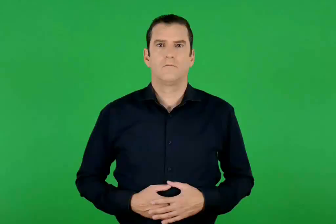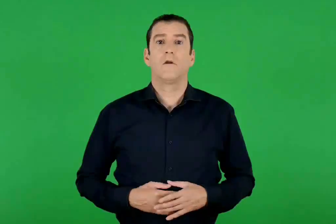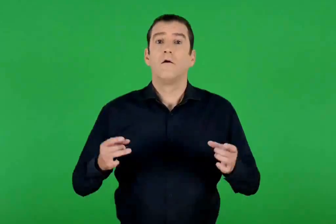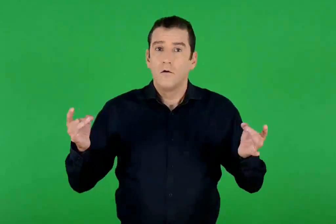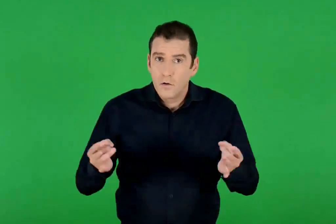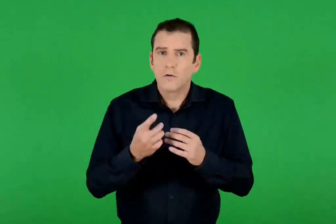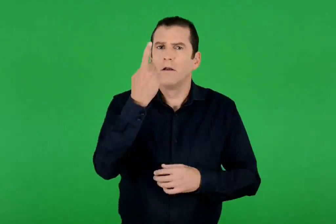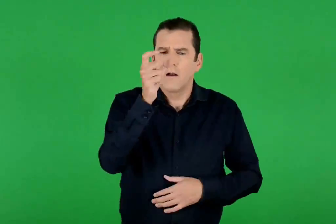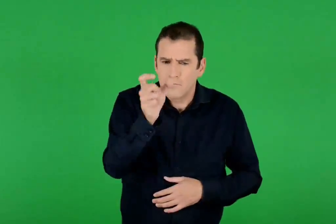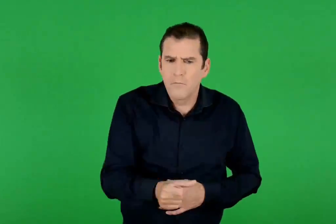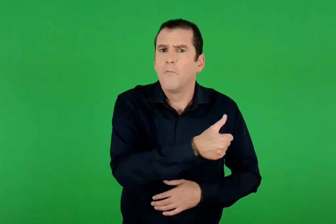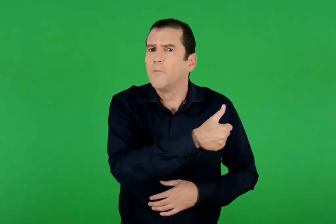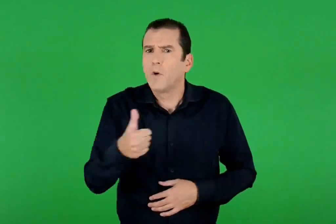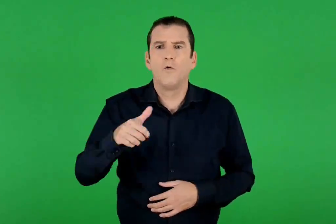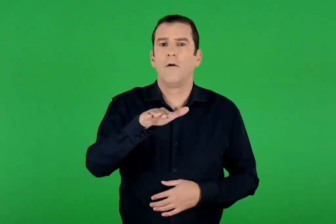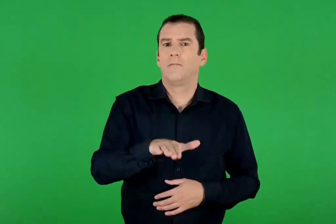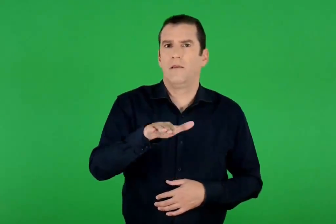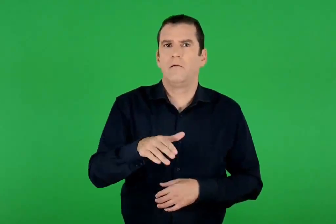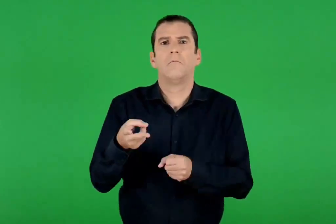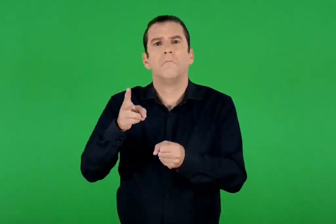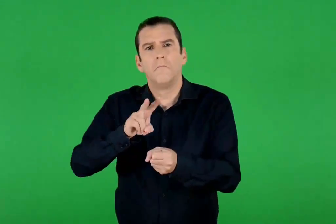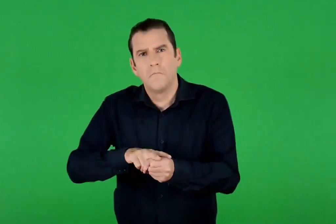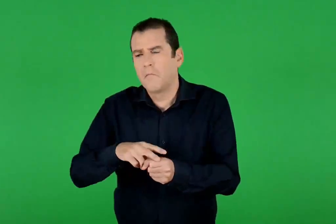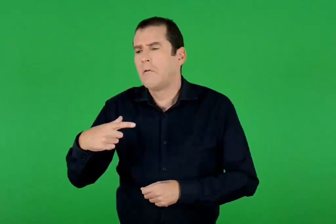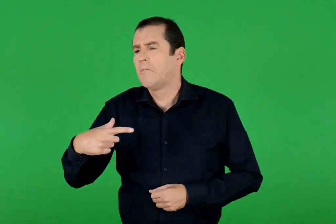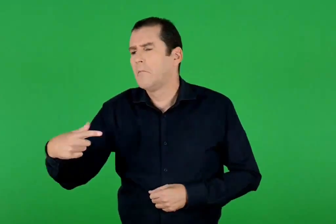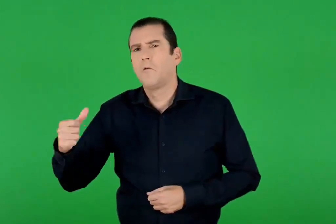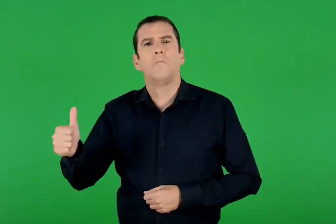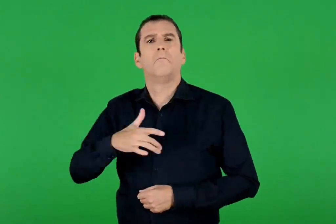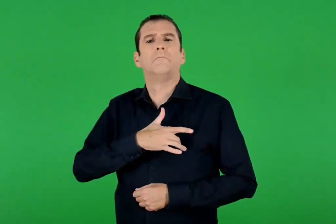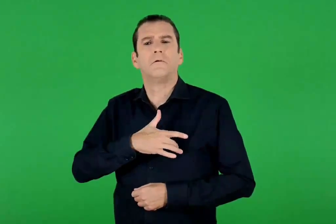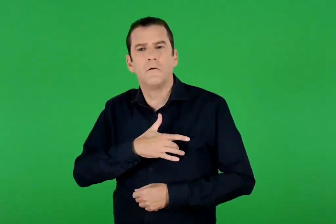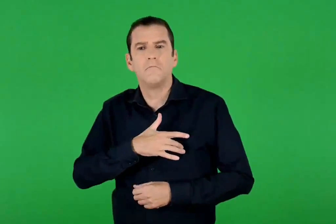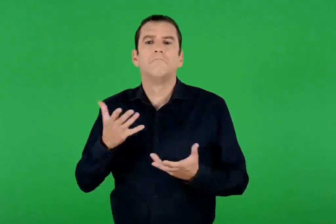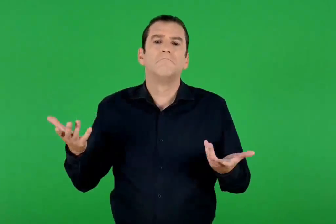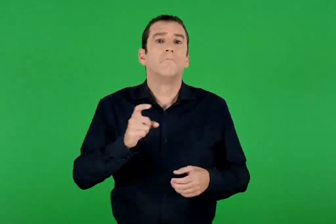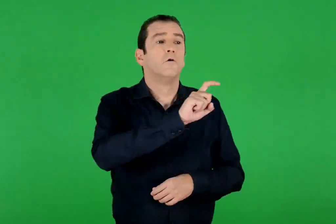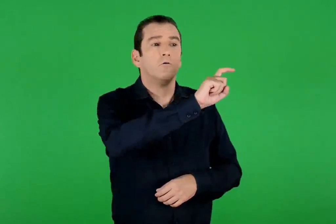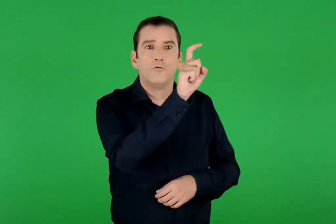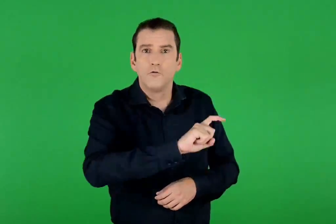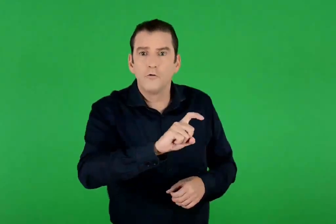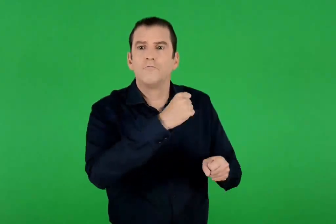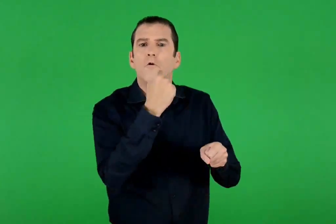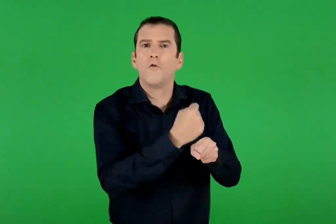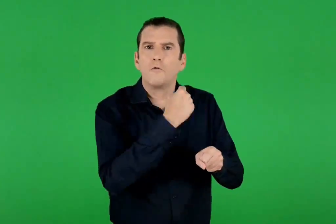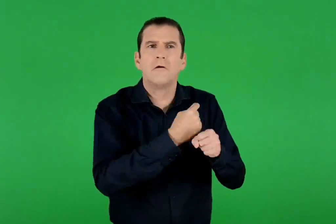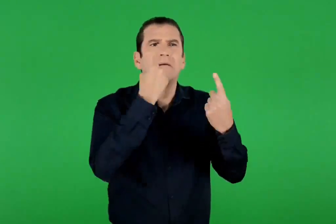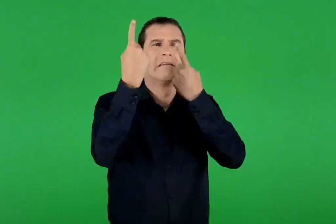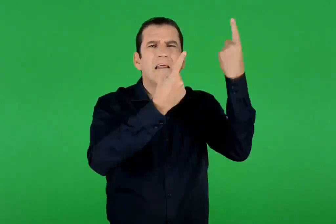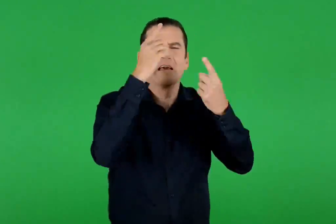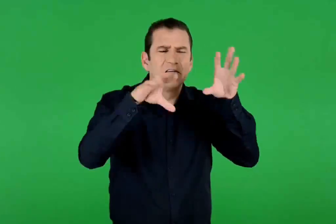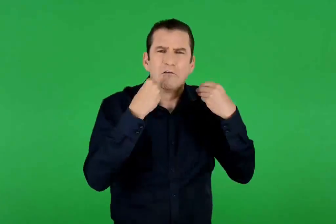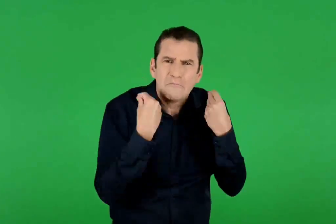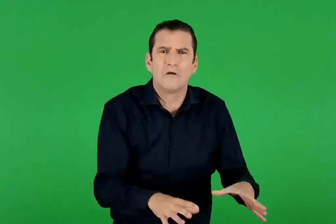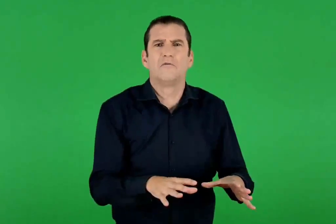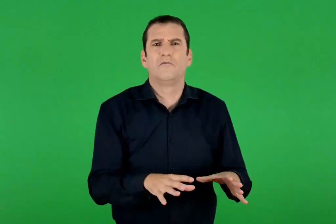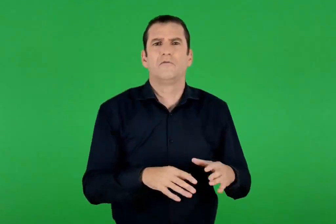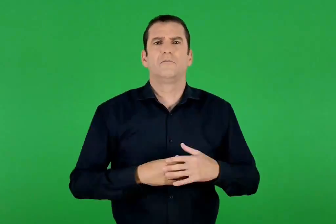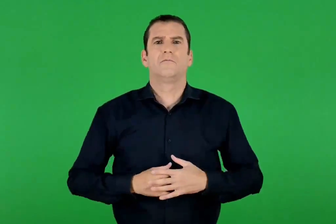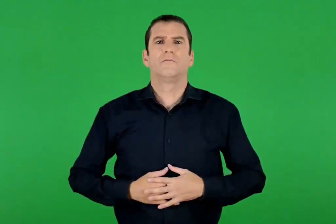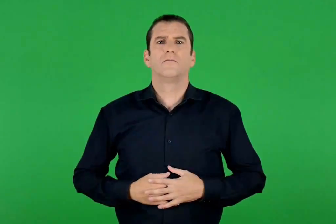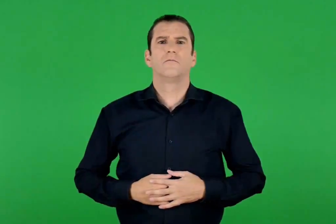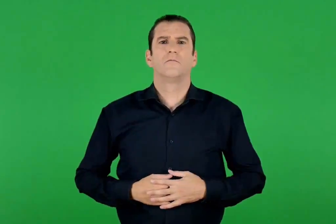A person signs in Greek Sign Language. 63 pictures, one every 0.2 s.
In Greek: όταν και ένα μόνο παιδί πεθαίνει ψυχικά στο περιθώριο , σε φριχτές συνθήκες διαβίωσης και δουλειάς
